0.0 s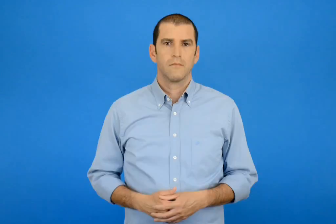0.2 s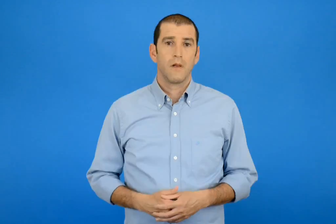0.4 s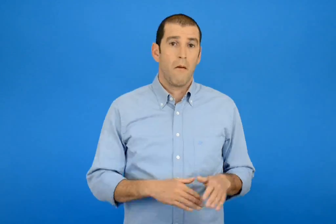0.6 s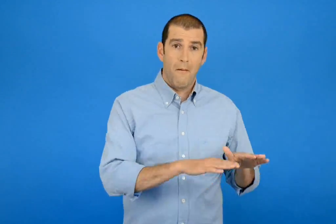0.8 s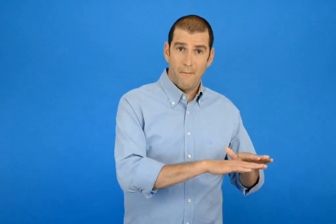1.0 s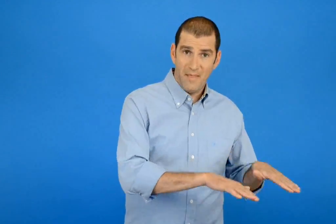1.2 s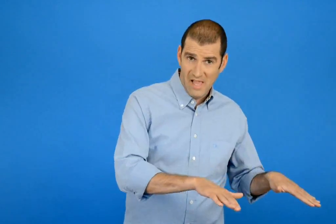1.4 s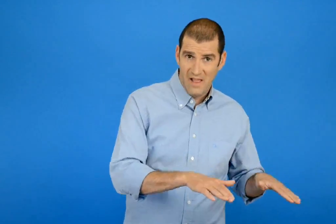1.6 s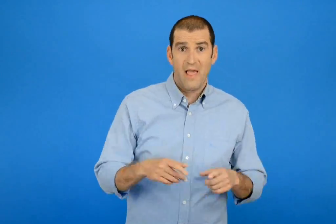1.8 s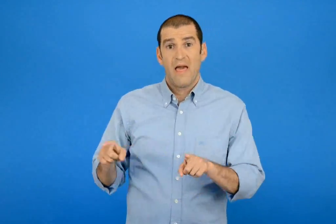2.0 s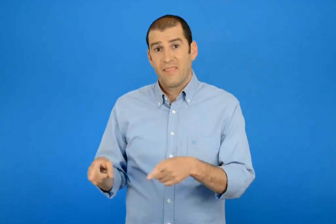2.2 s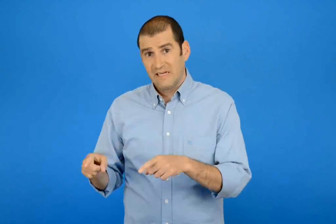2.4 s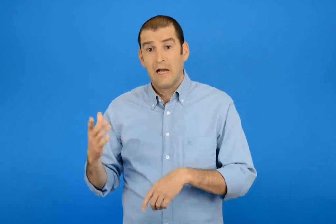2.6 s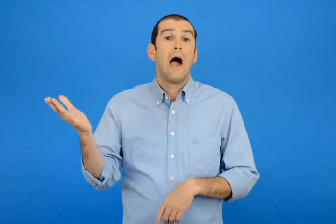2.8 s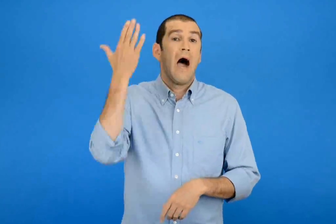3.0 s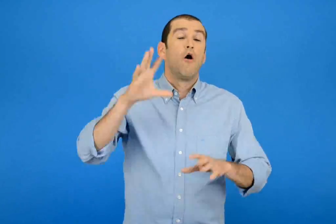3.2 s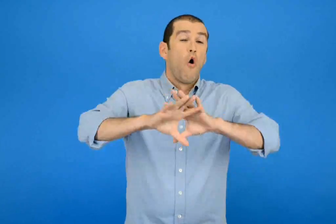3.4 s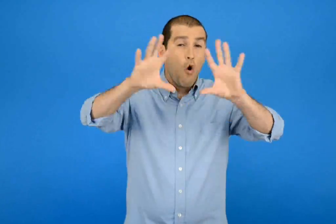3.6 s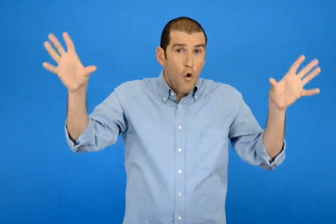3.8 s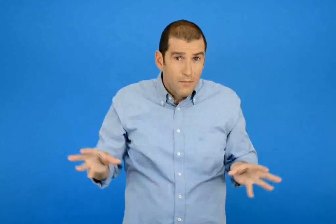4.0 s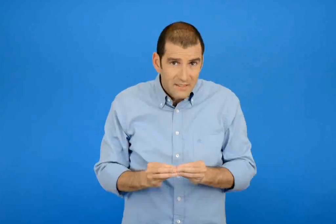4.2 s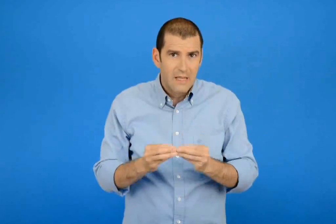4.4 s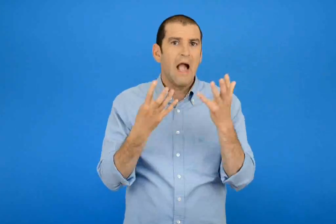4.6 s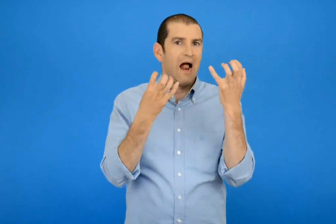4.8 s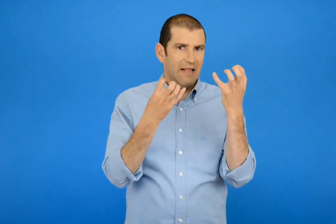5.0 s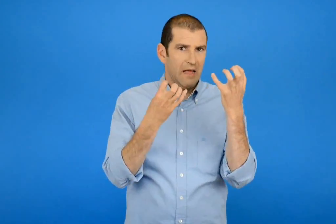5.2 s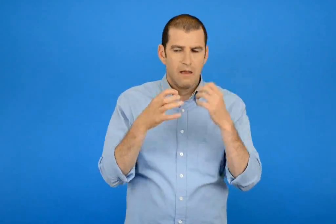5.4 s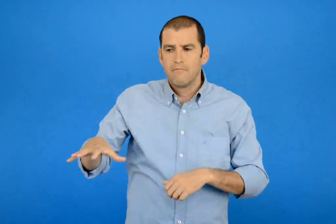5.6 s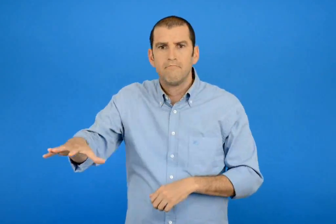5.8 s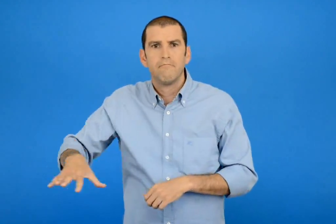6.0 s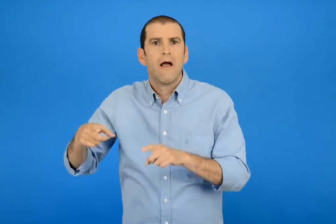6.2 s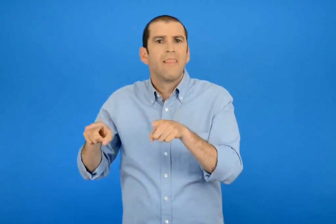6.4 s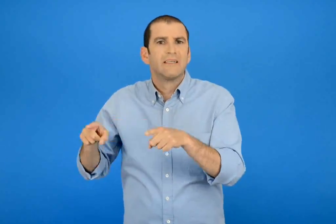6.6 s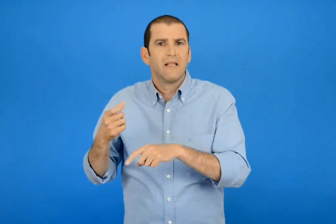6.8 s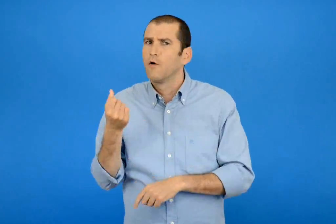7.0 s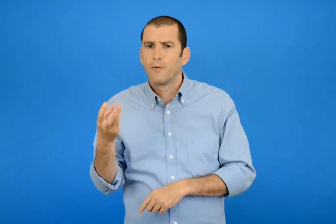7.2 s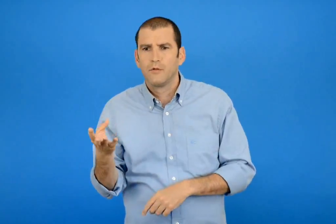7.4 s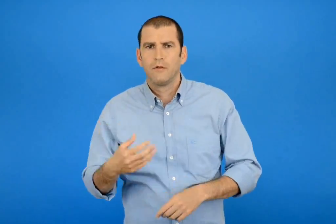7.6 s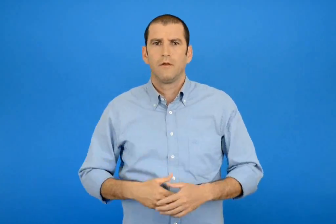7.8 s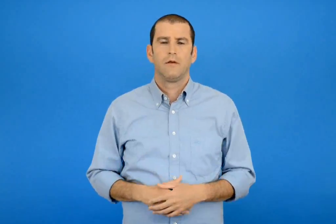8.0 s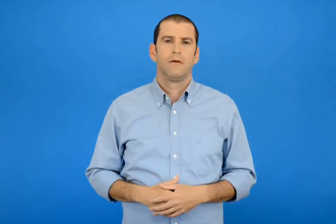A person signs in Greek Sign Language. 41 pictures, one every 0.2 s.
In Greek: αν όλοι μαζί παιδιά και δάσκαλοι ήταν 90 πόσοι ήταν οι δάσκαλοι ;
